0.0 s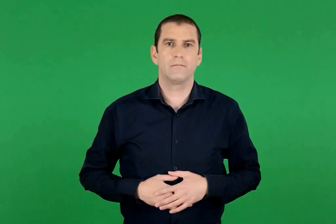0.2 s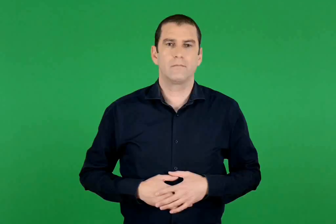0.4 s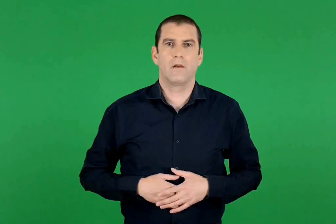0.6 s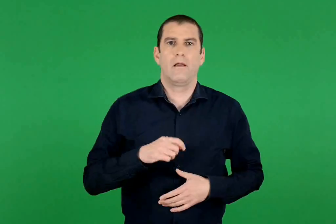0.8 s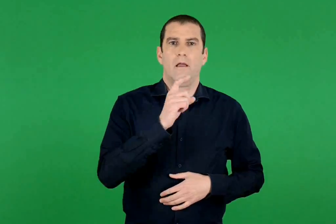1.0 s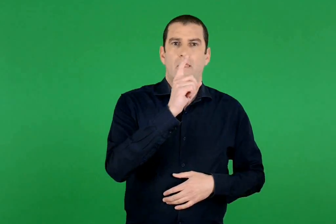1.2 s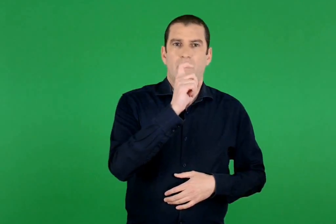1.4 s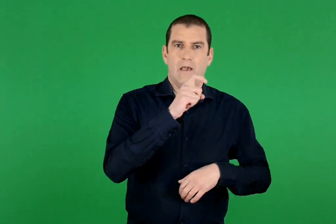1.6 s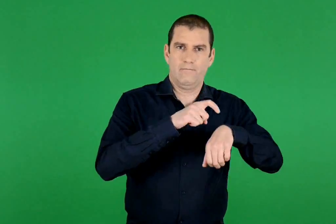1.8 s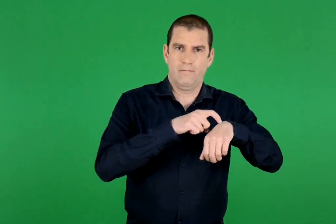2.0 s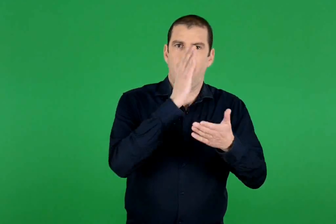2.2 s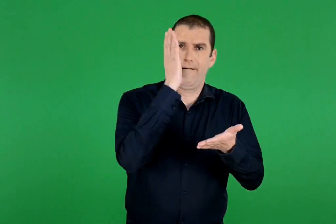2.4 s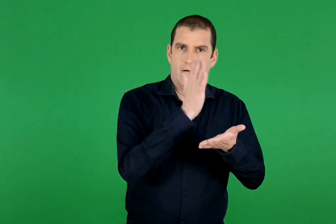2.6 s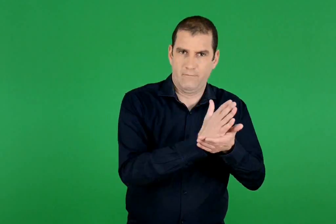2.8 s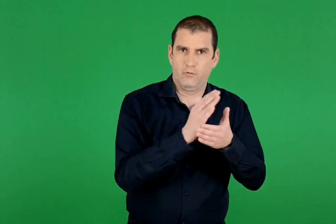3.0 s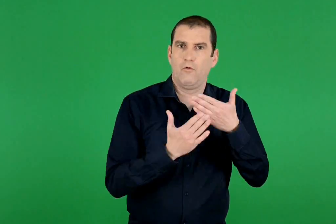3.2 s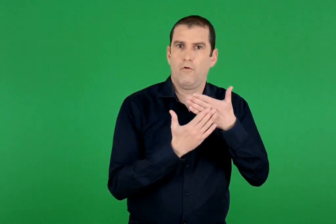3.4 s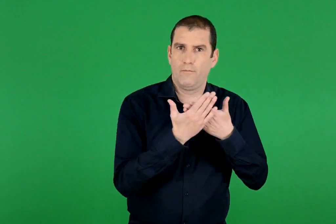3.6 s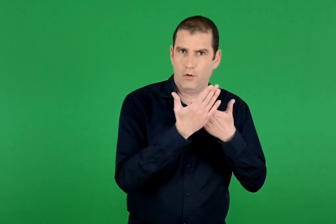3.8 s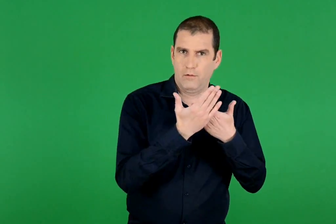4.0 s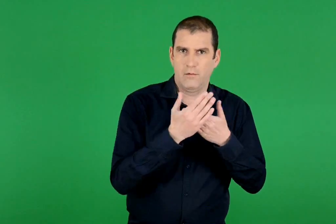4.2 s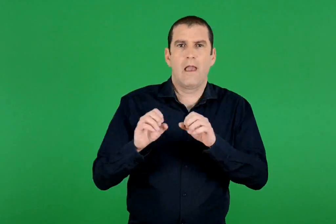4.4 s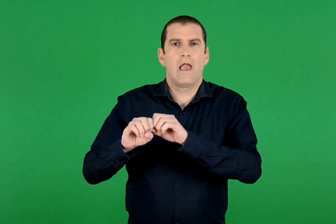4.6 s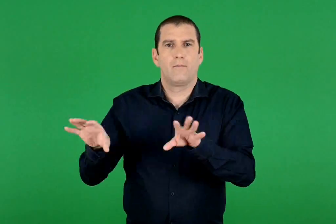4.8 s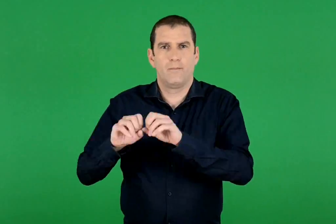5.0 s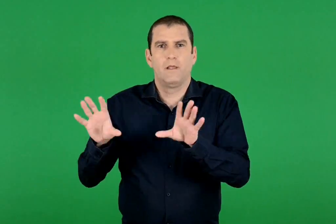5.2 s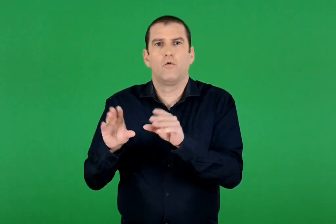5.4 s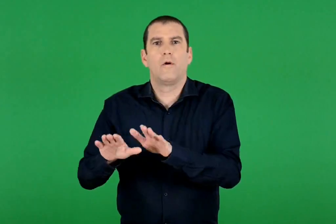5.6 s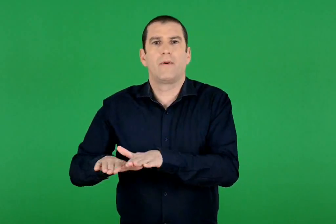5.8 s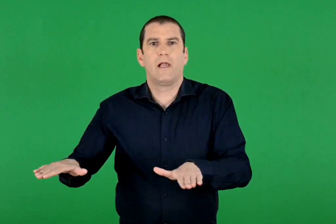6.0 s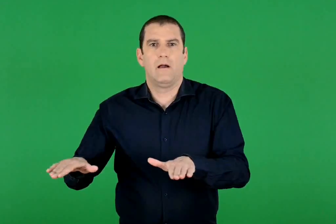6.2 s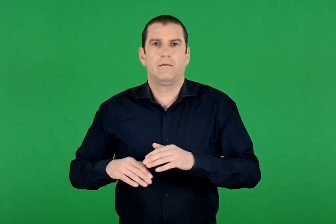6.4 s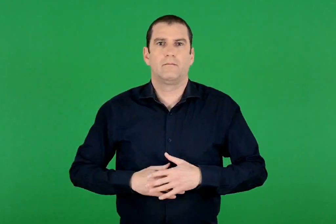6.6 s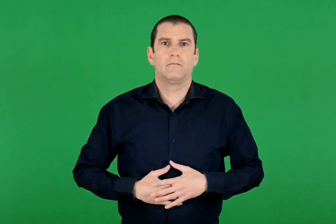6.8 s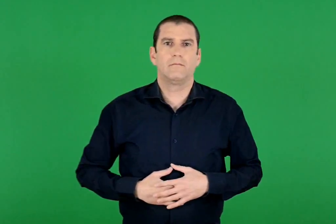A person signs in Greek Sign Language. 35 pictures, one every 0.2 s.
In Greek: 10 00 παιδική εκπομπή
